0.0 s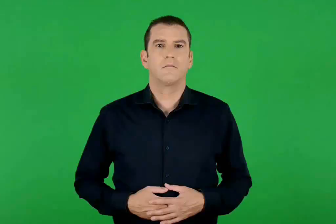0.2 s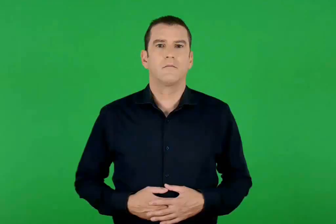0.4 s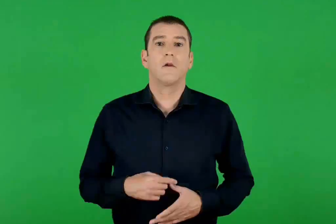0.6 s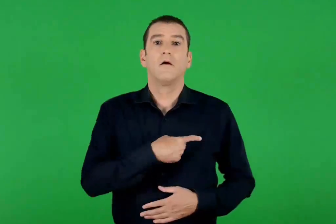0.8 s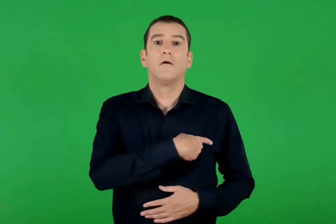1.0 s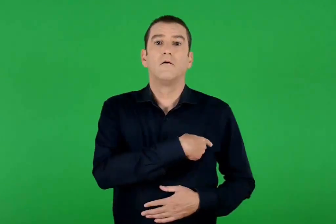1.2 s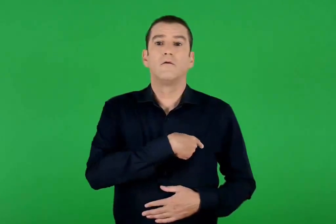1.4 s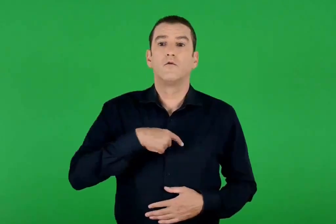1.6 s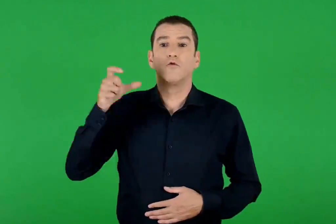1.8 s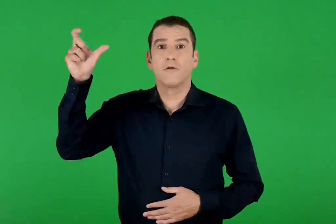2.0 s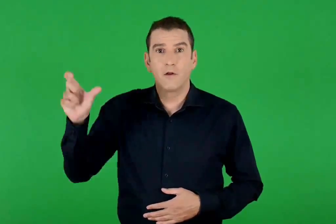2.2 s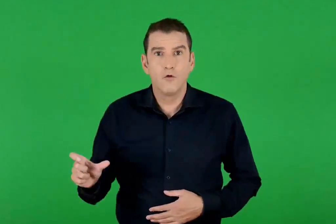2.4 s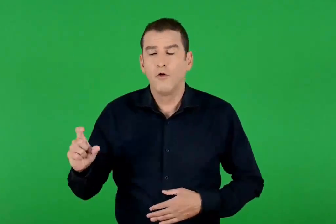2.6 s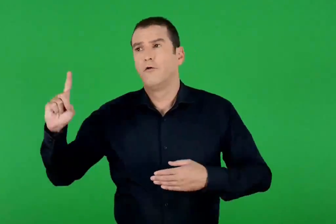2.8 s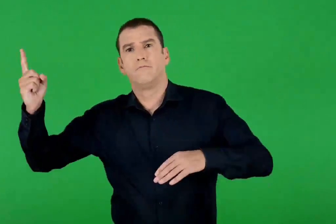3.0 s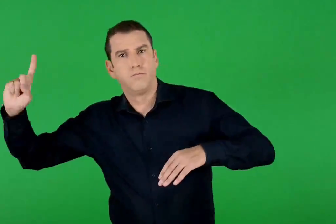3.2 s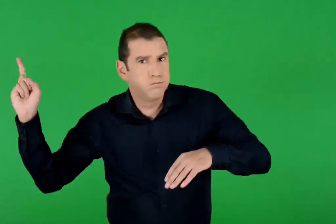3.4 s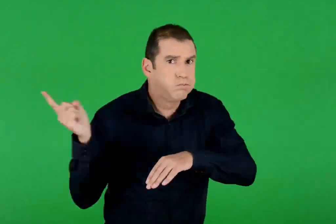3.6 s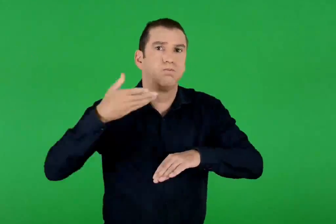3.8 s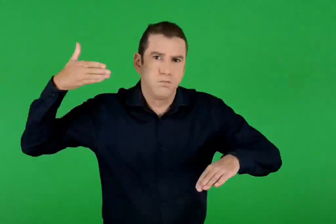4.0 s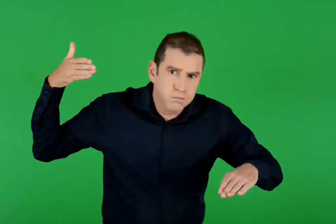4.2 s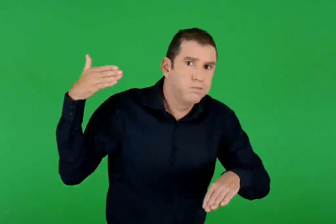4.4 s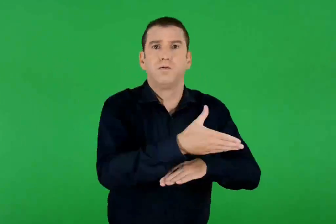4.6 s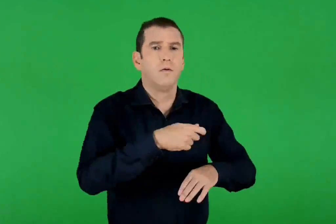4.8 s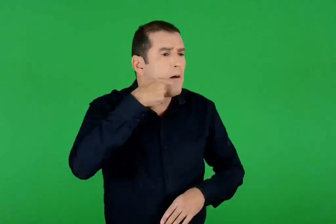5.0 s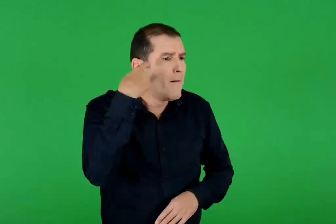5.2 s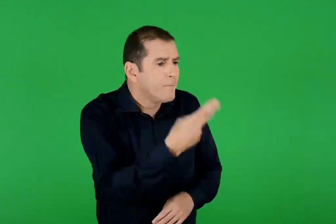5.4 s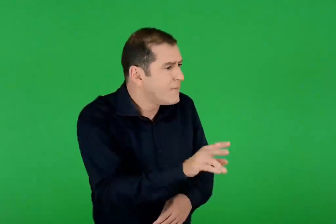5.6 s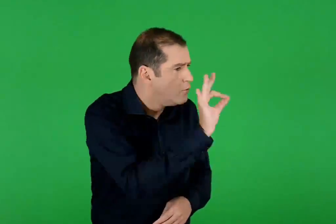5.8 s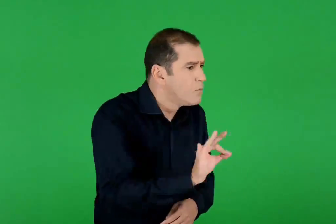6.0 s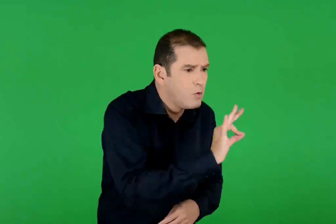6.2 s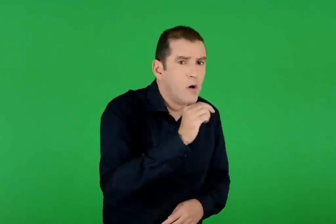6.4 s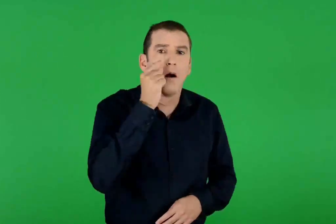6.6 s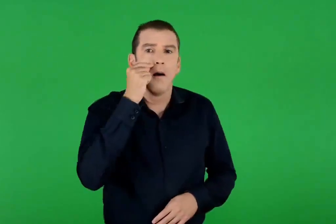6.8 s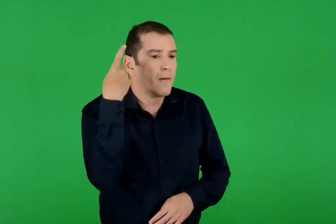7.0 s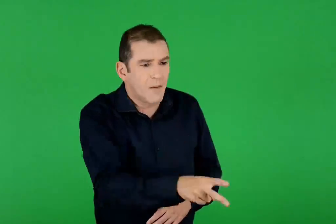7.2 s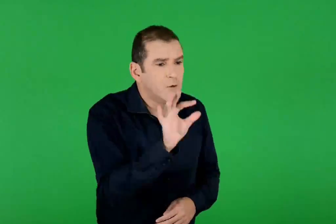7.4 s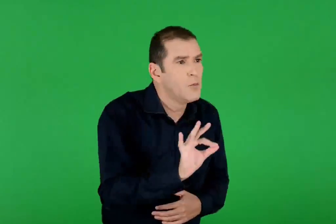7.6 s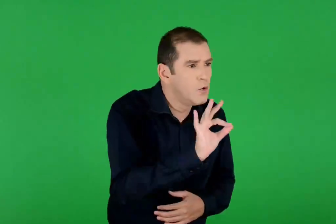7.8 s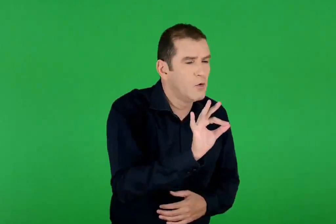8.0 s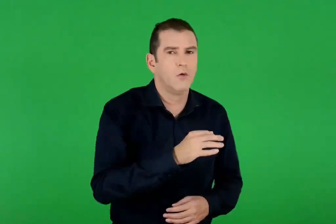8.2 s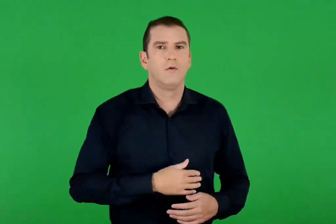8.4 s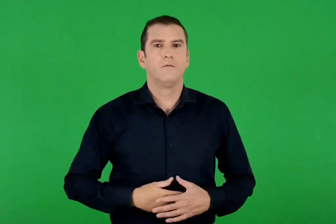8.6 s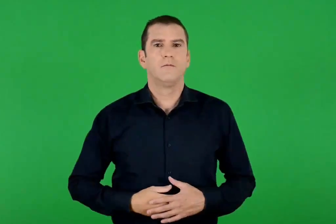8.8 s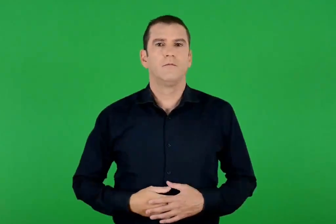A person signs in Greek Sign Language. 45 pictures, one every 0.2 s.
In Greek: πού είναι η μάνα σου ; πού είναι ο πατέρας σου ;. όρμησε μέσα στο παχνί το αφεντικό
